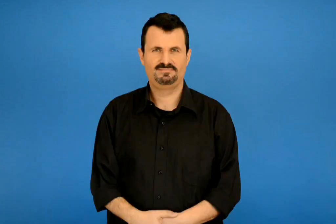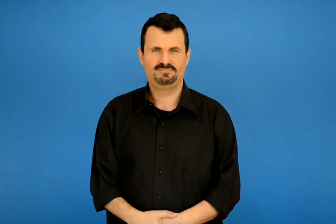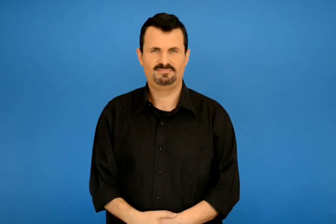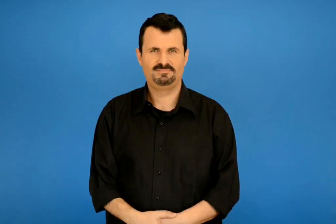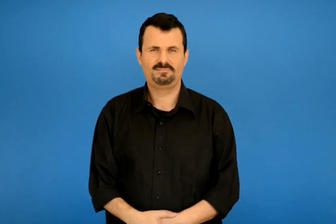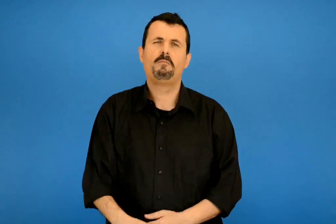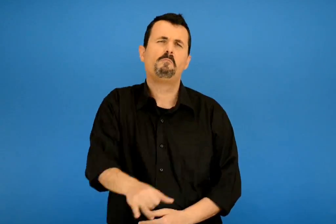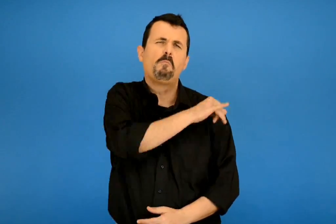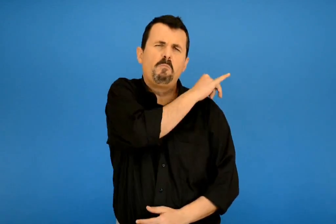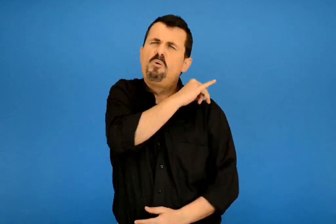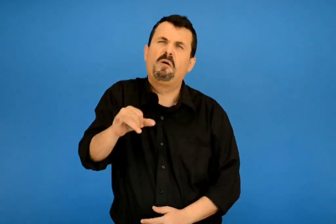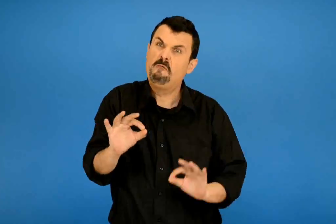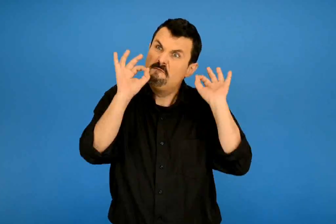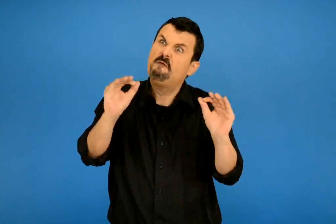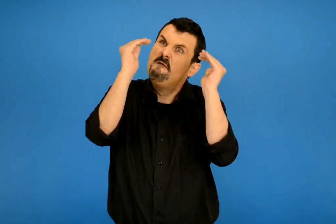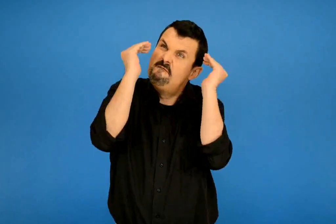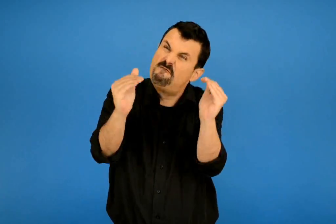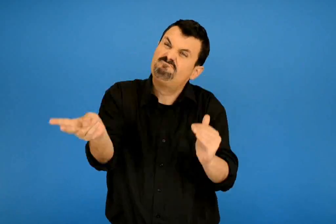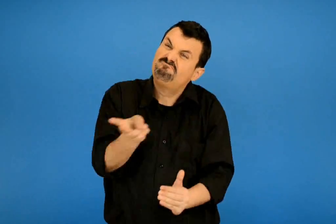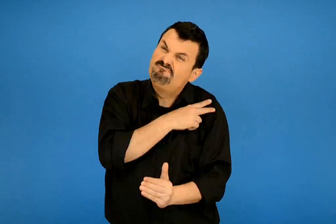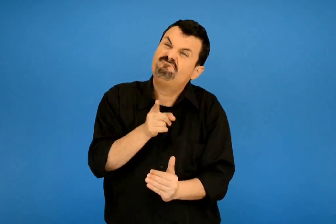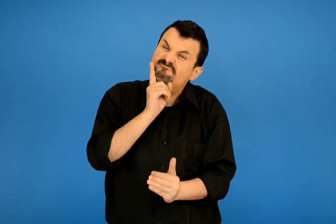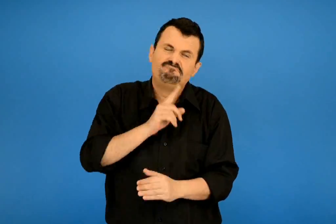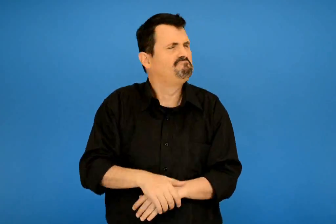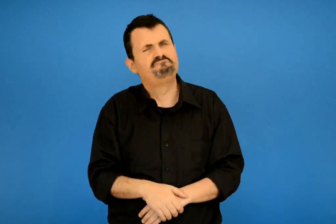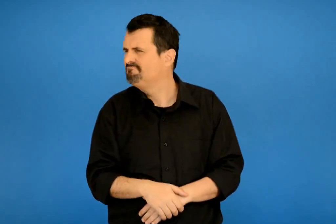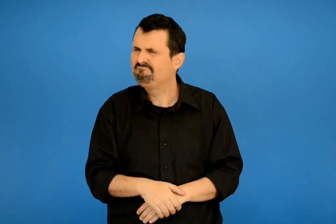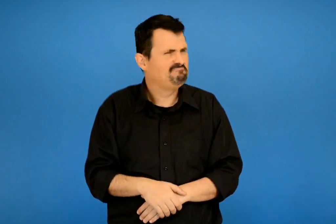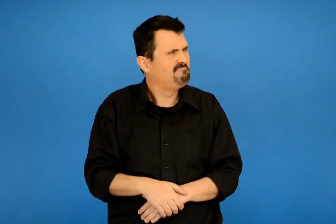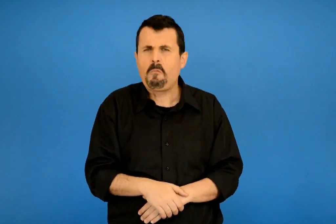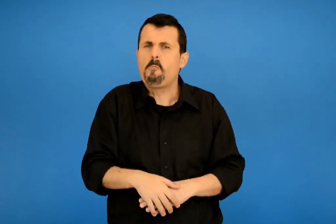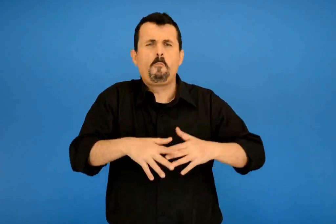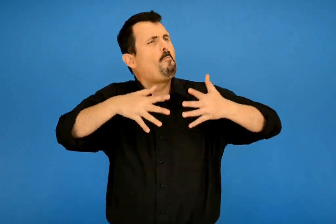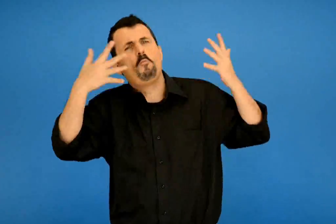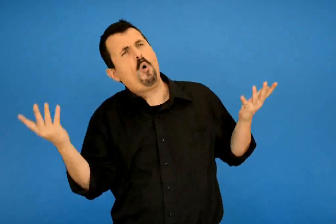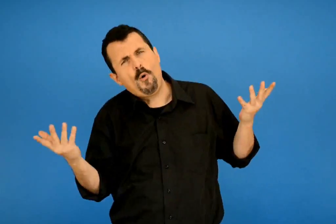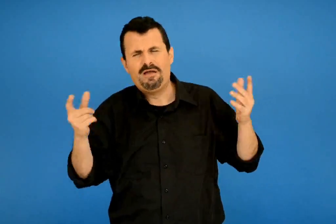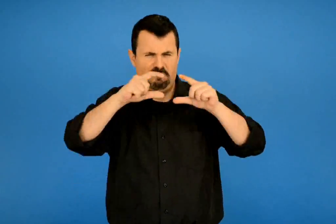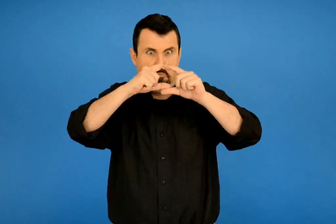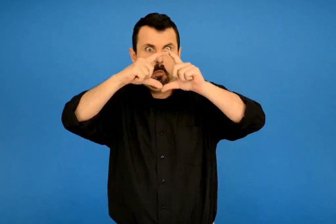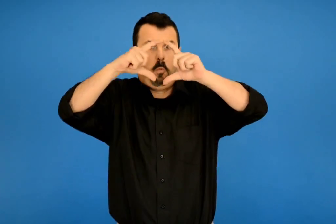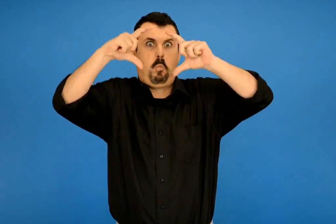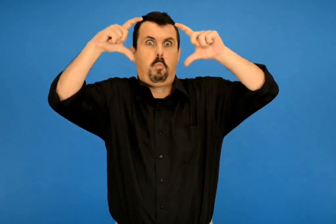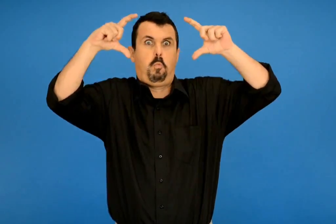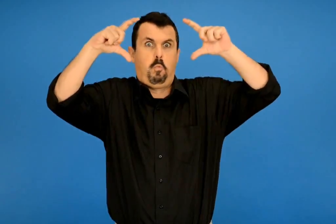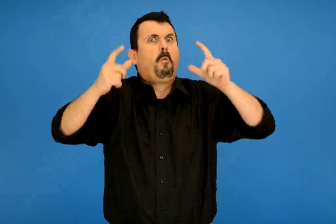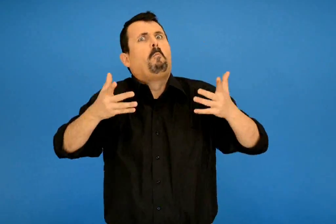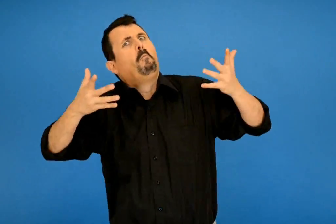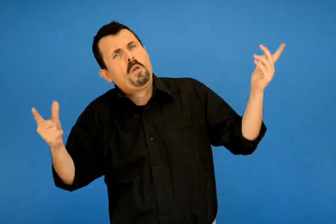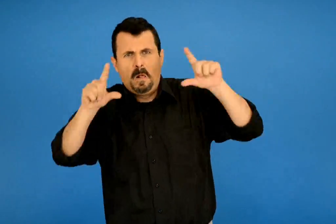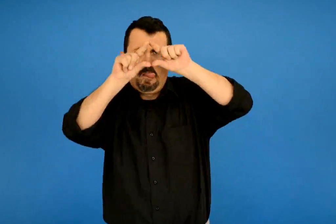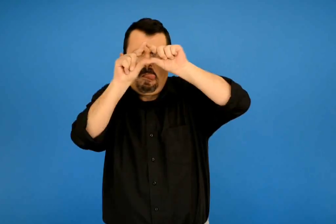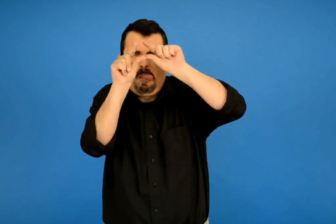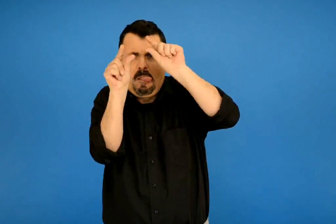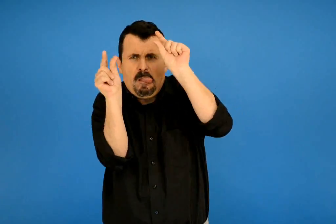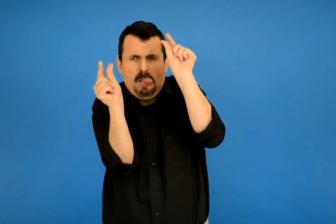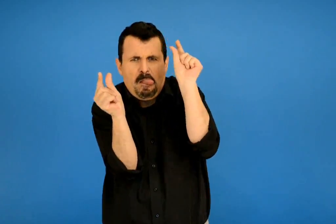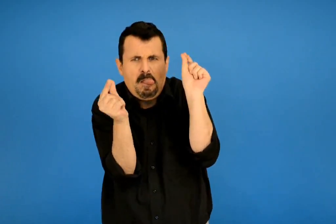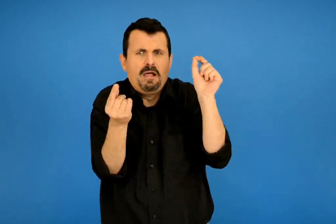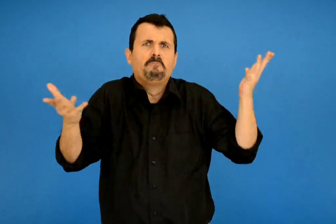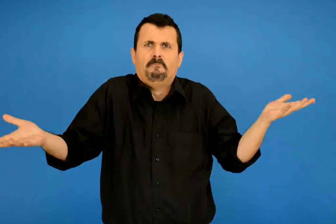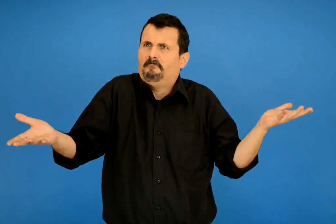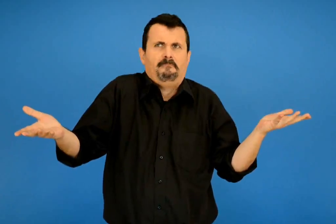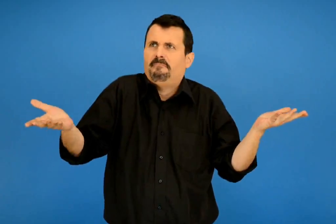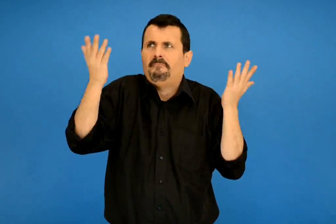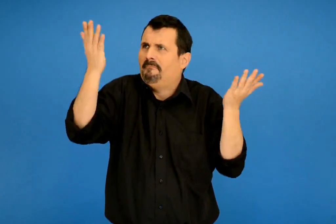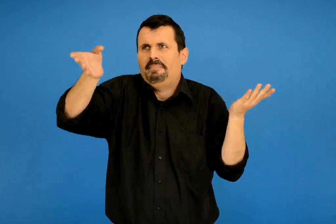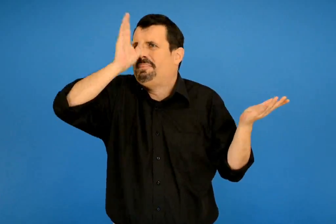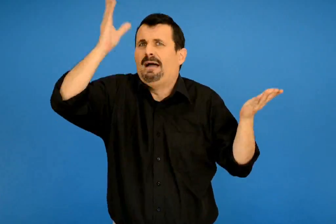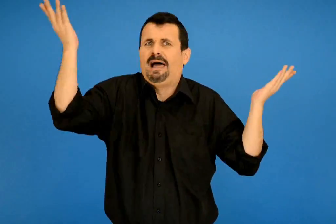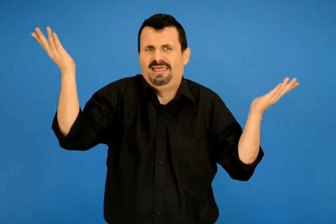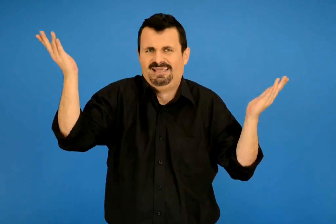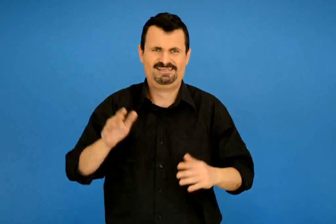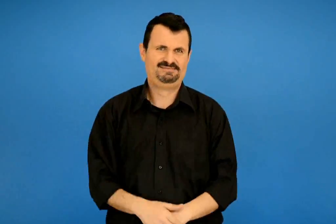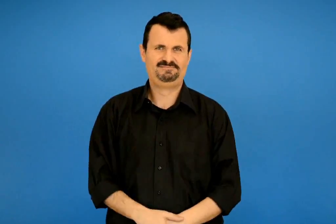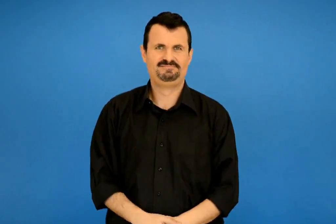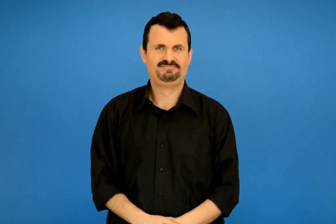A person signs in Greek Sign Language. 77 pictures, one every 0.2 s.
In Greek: μα ποτέ σωστό δε μένει μια τρανεύει μια μικραίνει σαν τι τάχα να παθαίνει ;
